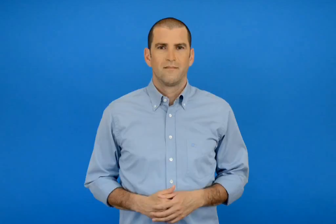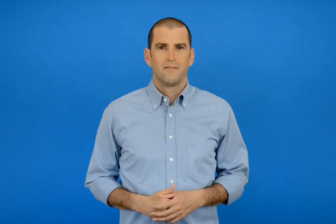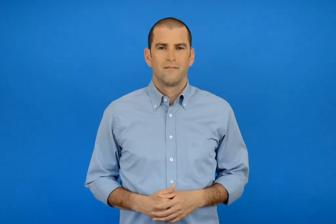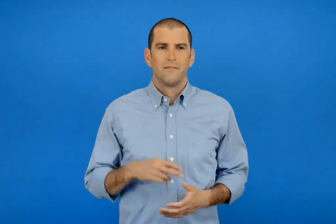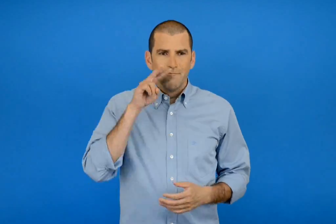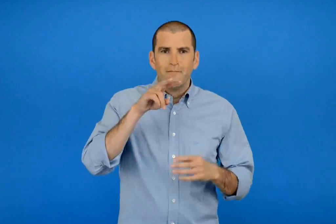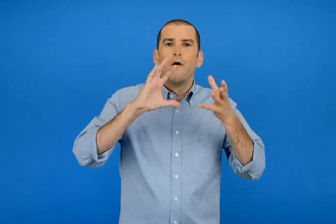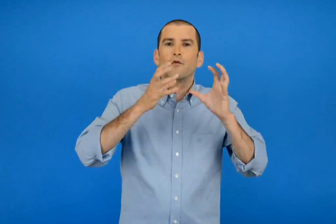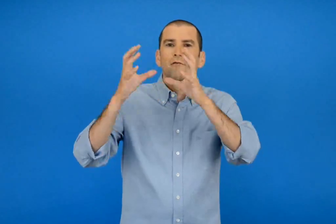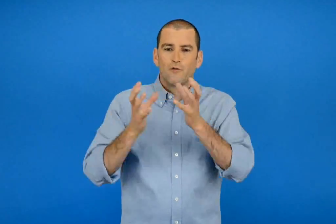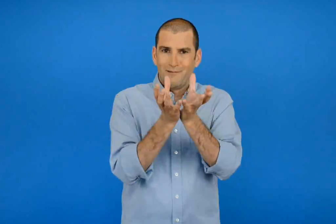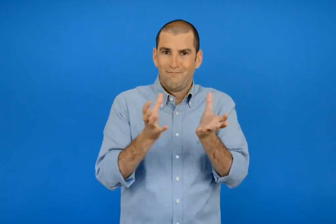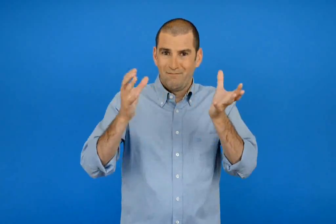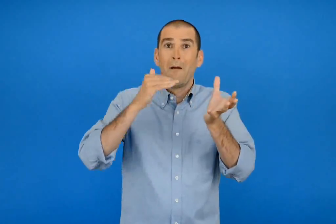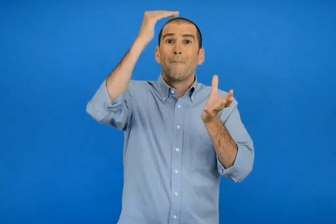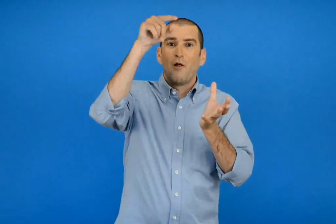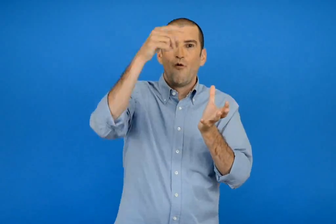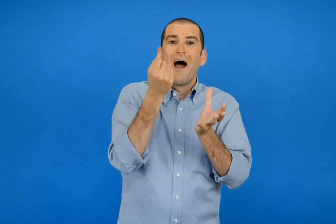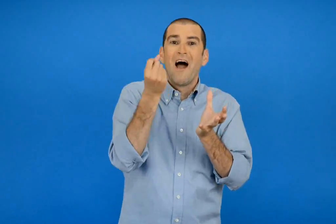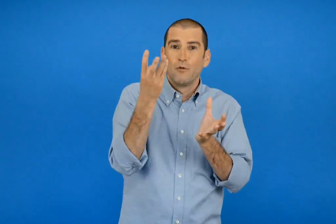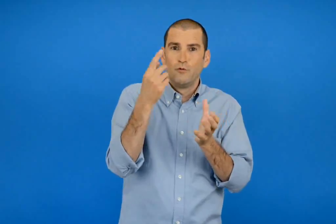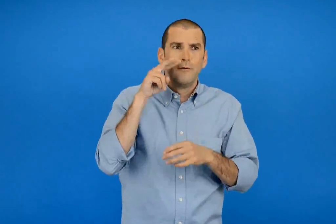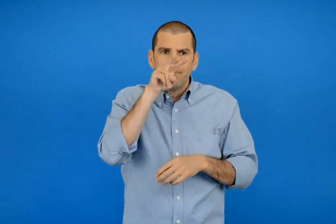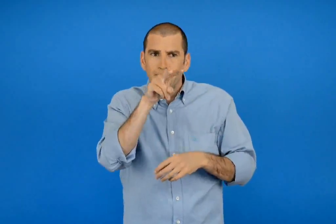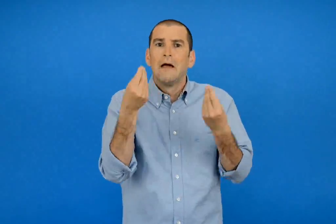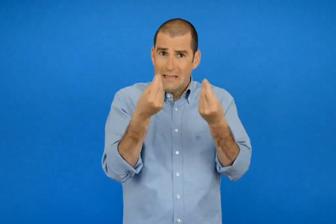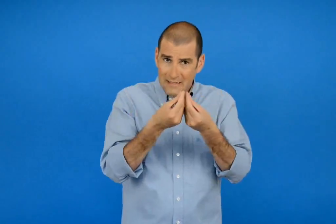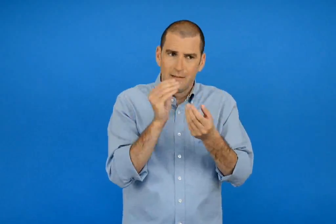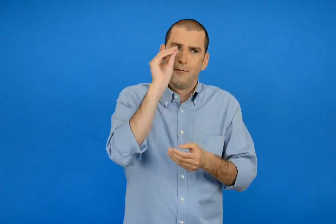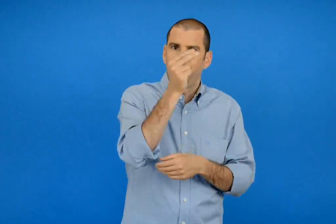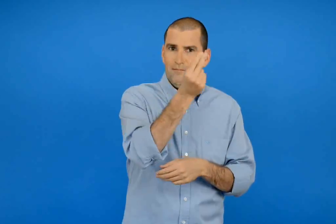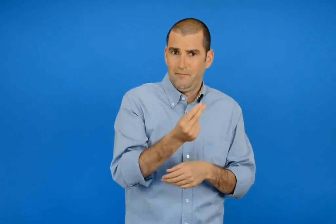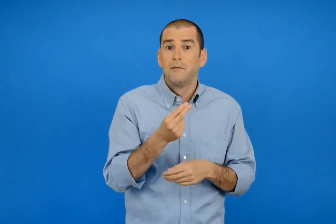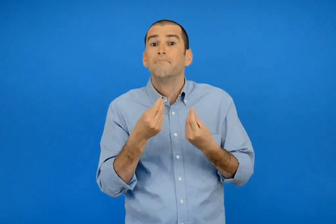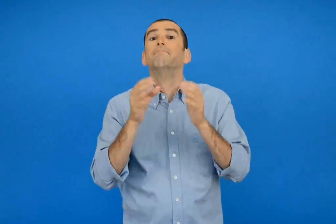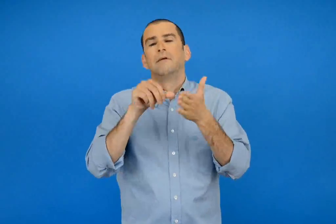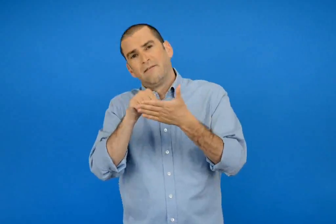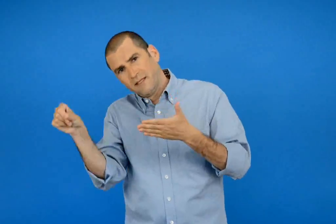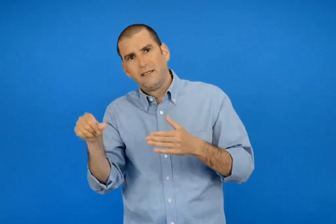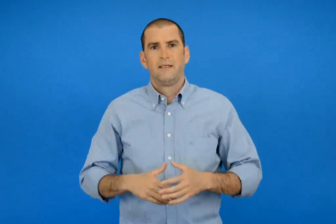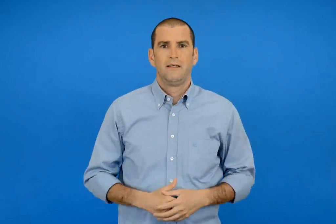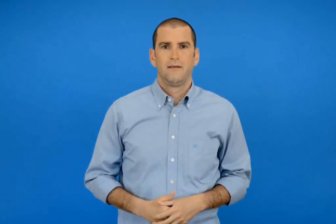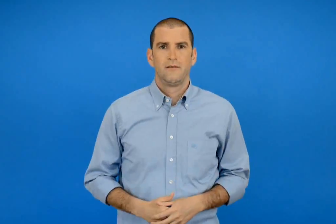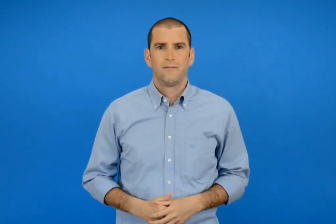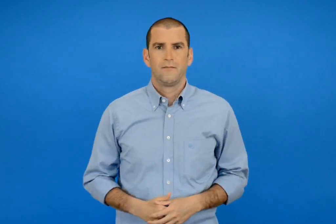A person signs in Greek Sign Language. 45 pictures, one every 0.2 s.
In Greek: συμπληρώνω η διαγράφω φρούτα για να είναι τόσα όσα δηλώνει ο αριθμός
